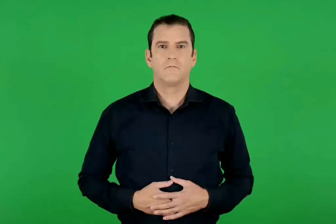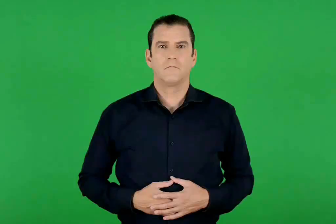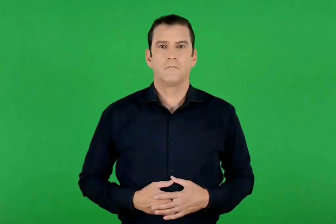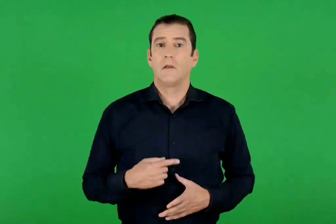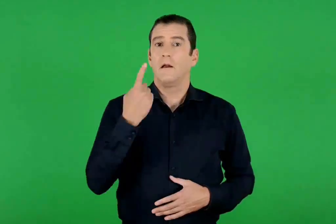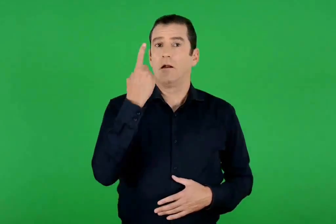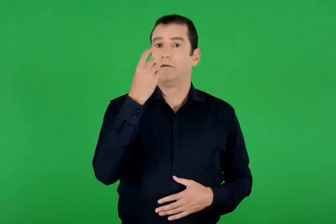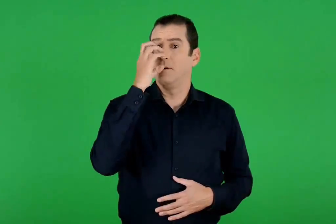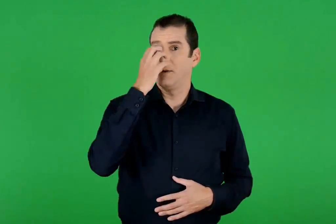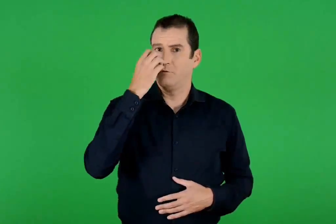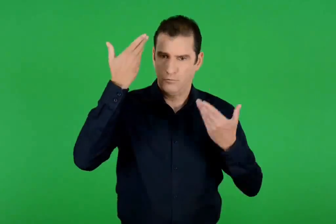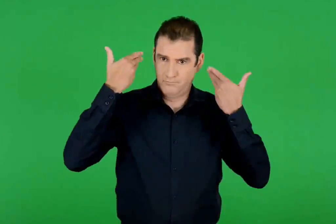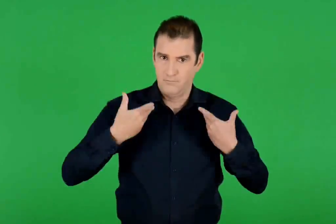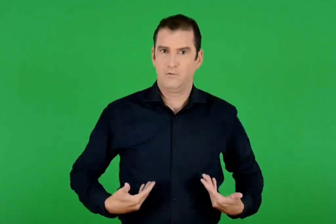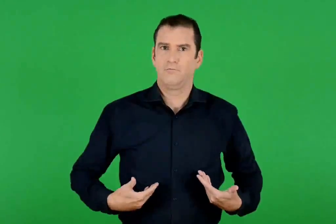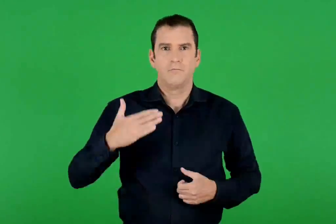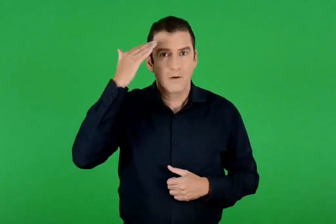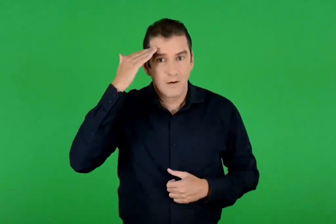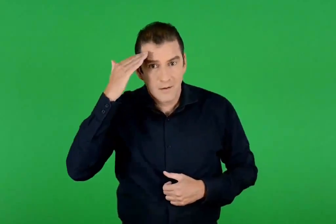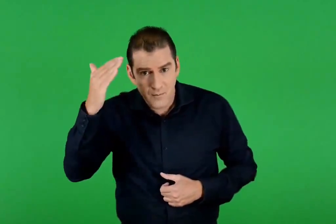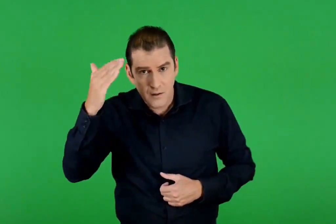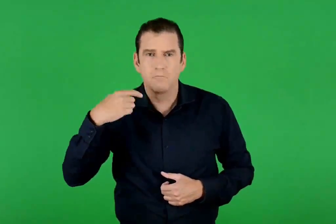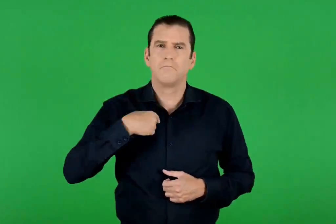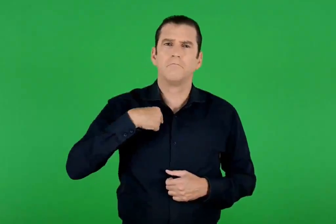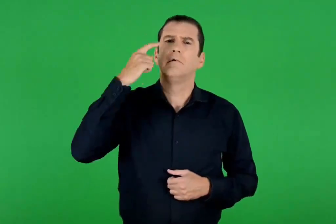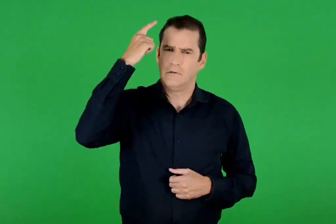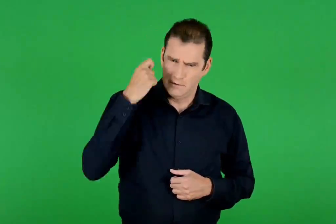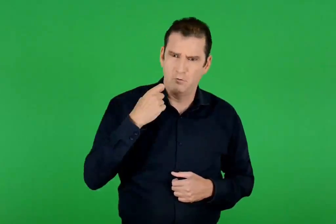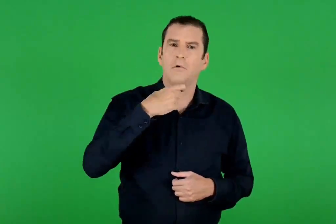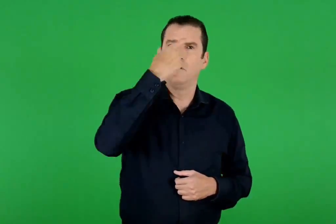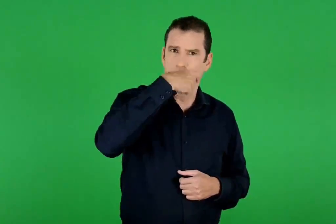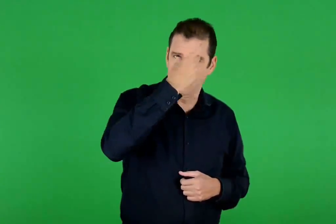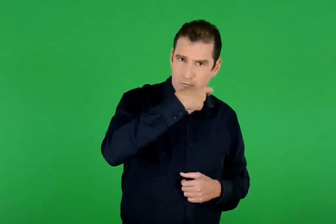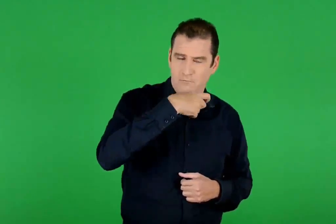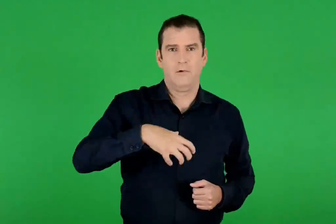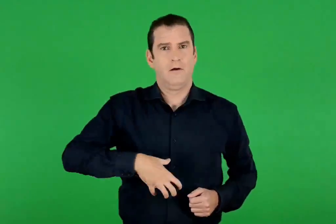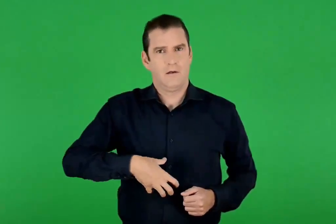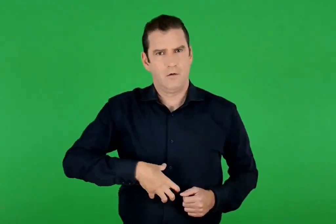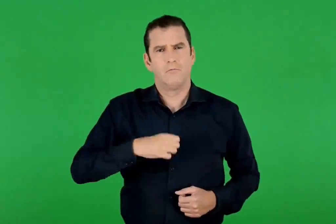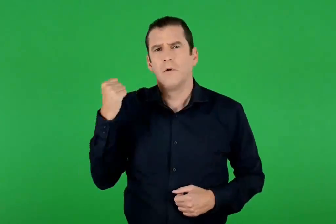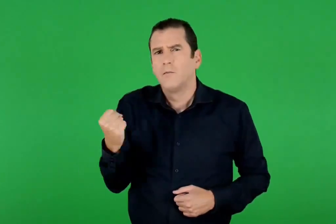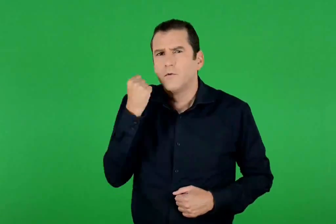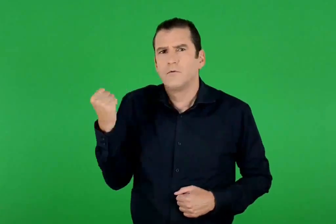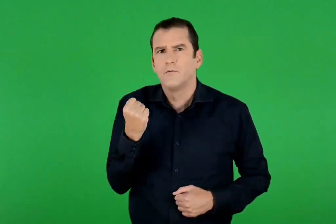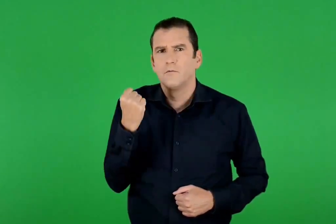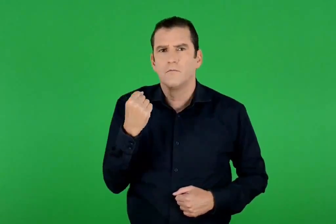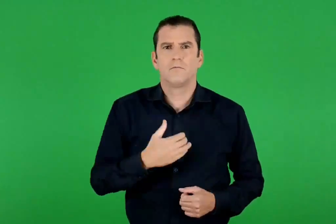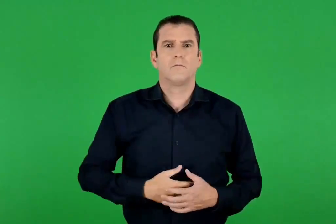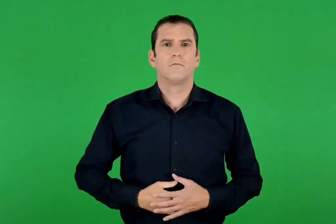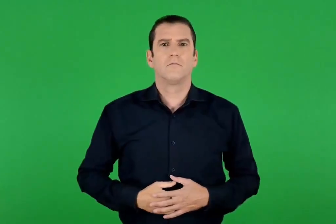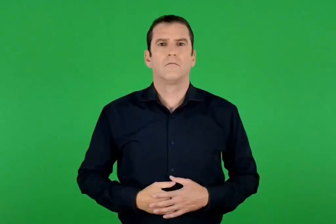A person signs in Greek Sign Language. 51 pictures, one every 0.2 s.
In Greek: ένας παλιάτσος είμαι εγώ καλή σας μέρα ξέρω να κλαίω , να γελάω , να πονώ
